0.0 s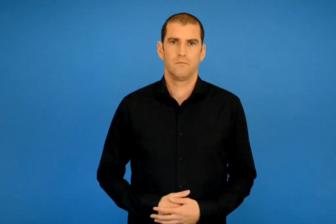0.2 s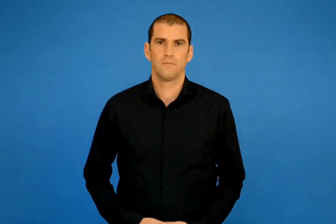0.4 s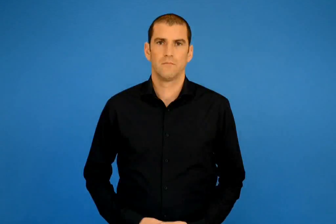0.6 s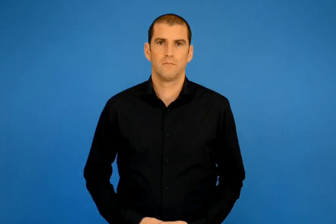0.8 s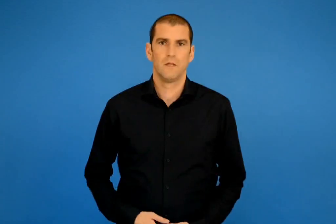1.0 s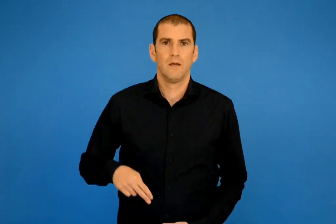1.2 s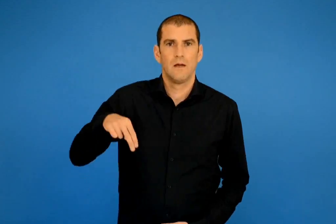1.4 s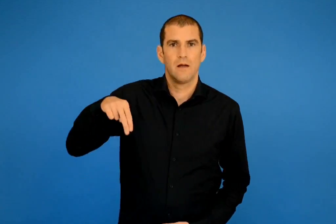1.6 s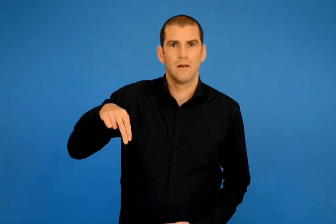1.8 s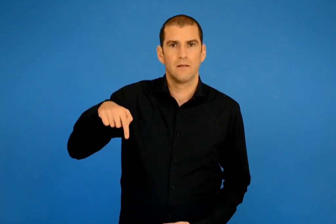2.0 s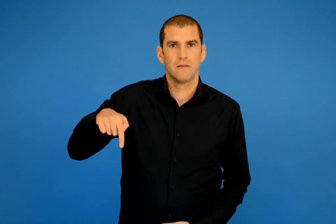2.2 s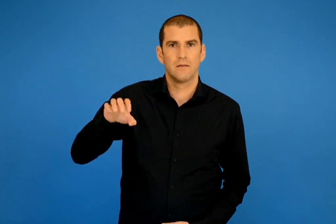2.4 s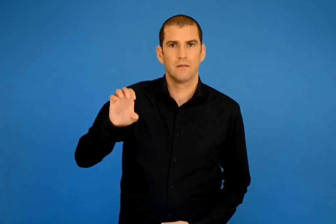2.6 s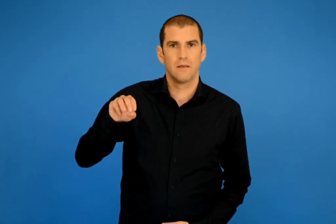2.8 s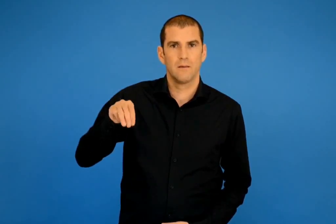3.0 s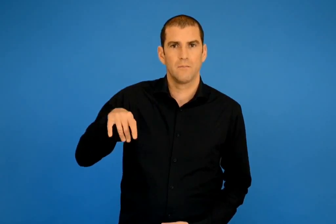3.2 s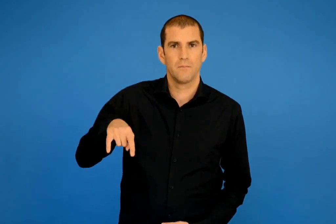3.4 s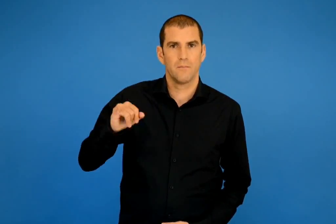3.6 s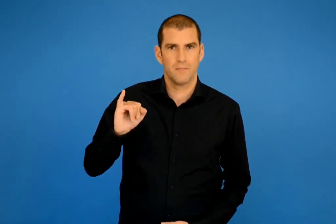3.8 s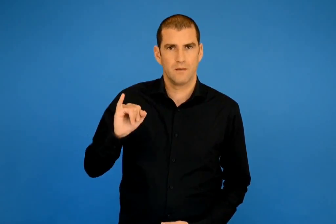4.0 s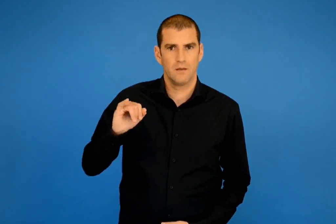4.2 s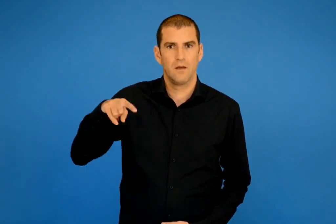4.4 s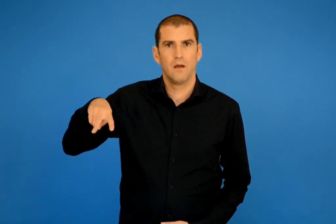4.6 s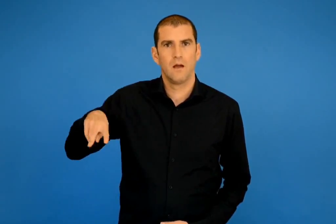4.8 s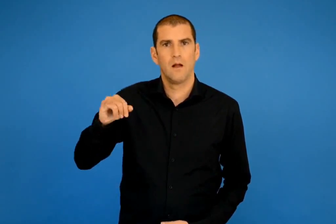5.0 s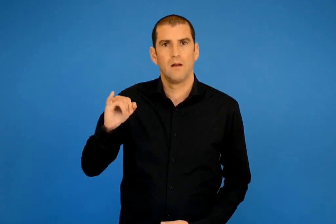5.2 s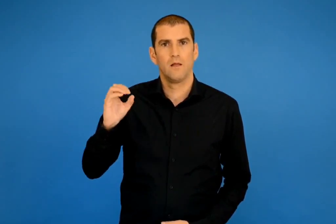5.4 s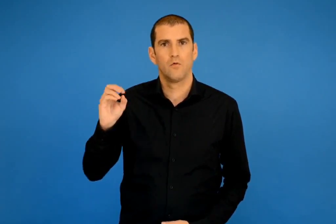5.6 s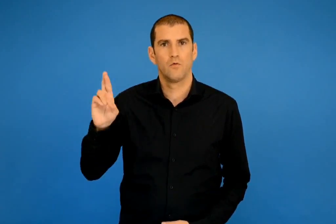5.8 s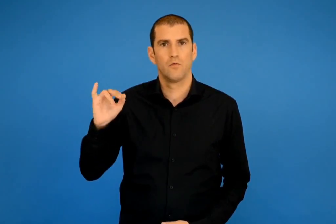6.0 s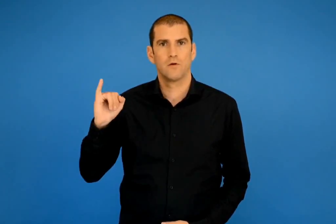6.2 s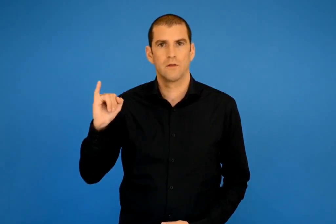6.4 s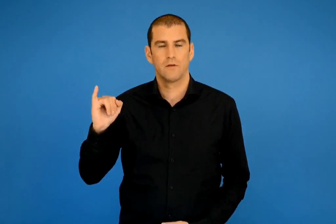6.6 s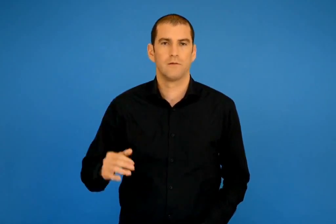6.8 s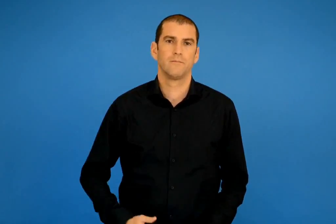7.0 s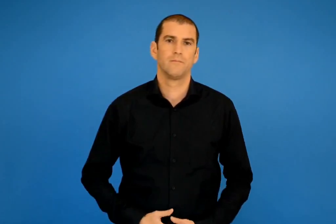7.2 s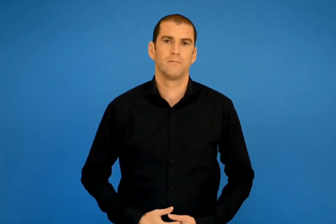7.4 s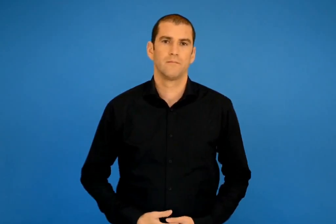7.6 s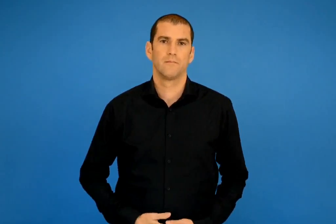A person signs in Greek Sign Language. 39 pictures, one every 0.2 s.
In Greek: ντεμπι λιορι
